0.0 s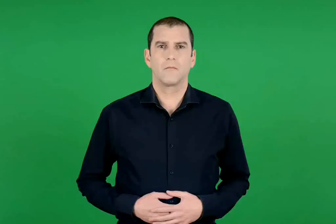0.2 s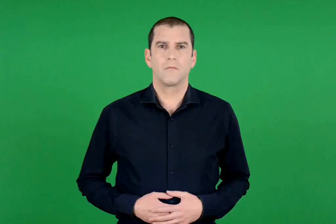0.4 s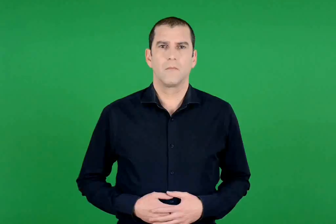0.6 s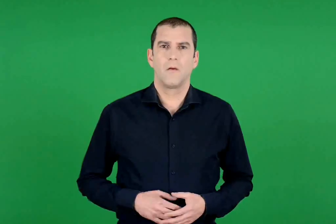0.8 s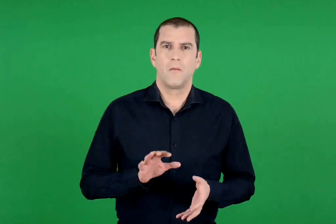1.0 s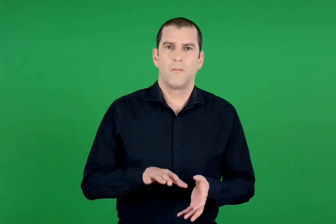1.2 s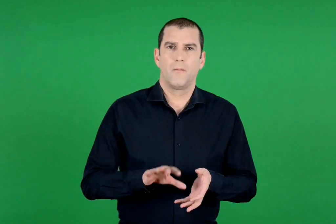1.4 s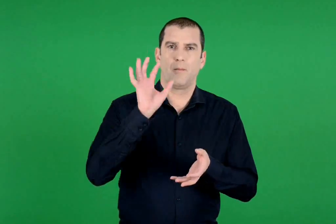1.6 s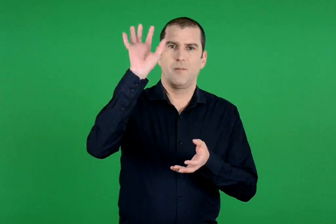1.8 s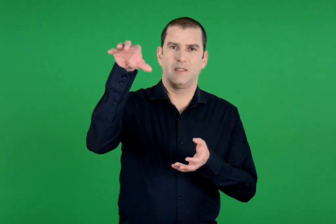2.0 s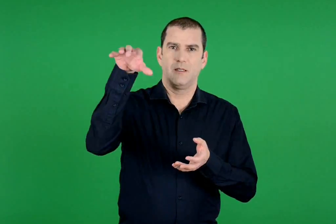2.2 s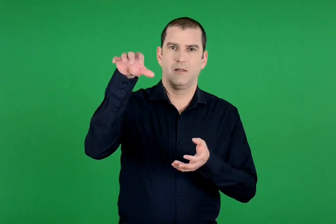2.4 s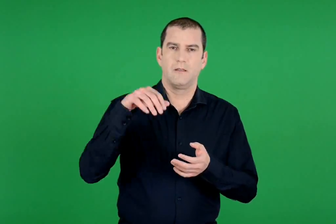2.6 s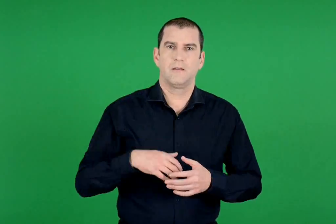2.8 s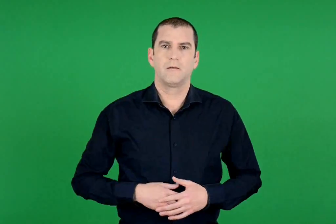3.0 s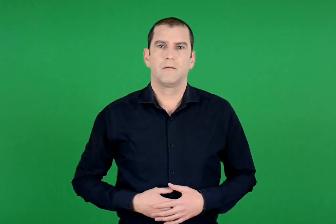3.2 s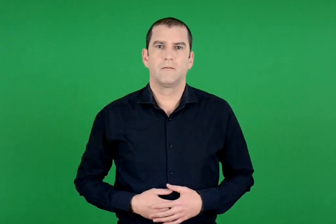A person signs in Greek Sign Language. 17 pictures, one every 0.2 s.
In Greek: το μπάσκετ
